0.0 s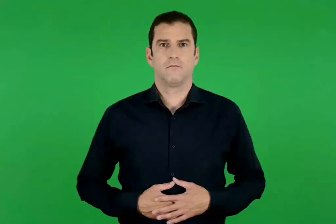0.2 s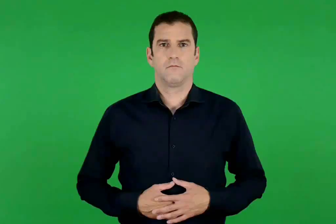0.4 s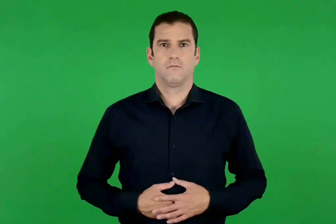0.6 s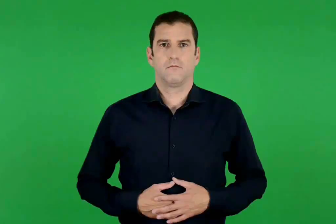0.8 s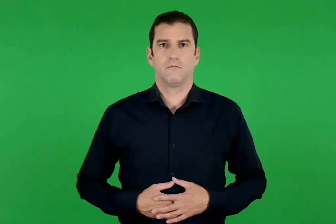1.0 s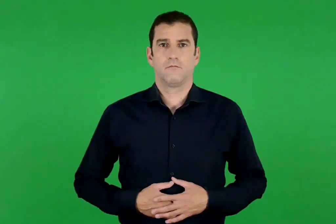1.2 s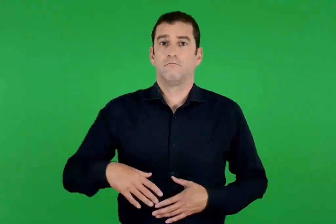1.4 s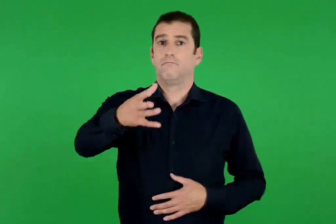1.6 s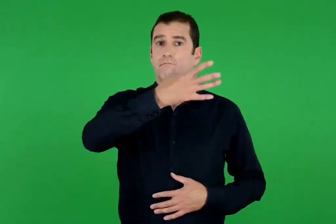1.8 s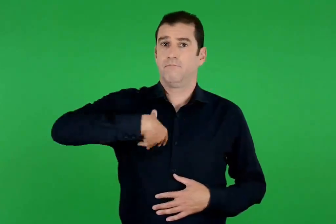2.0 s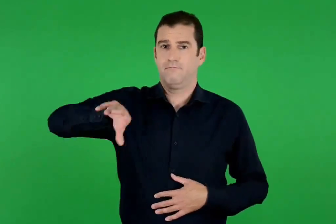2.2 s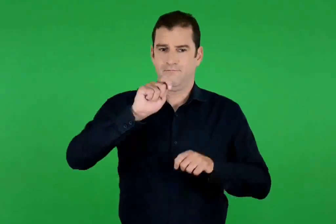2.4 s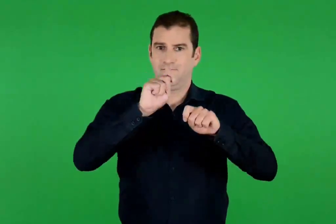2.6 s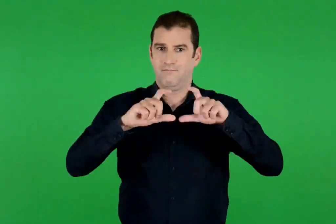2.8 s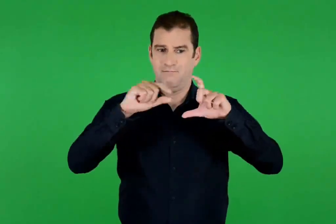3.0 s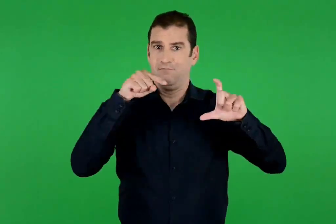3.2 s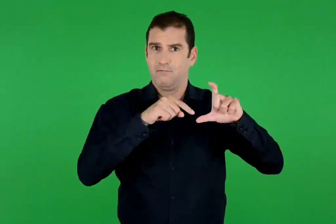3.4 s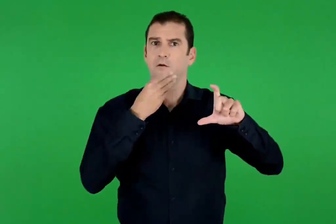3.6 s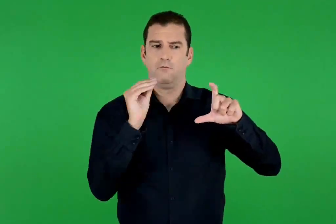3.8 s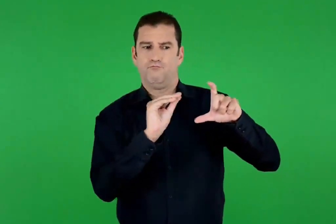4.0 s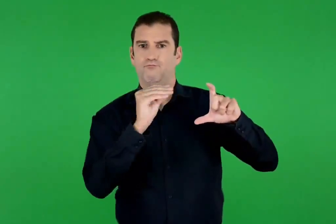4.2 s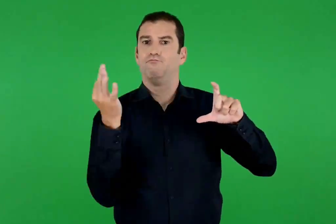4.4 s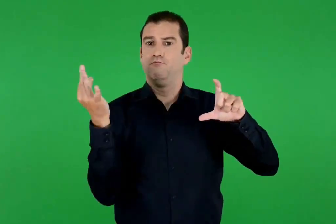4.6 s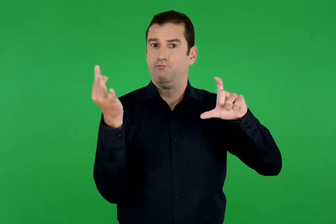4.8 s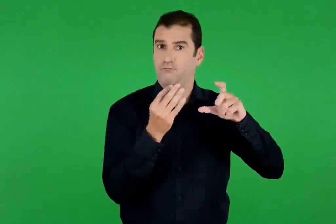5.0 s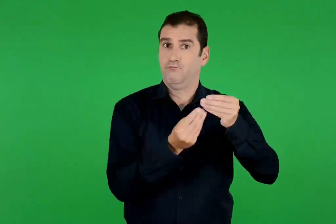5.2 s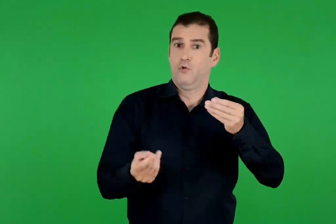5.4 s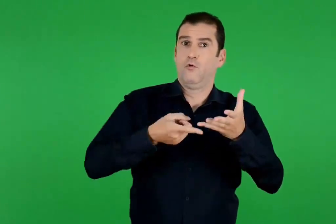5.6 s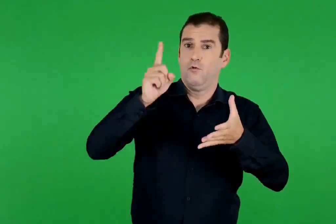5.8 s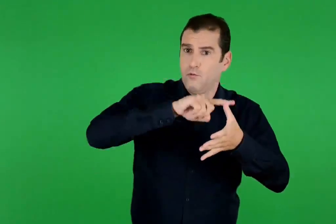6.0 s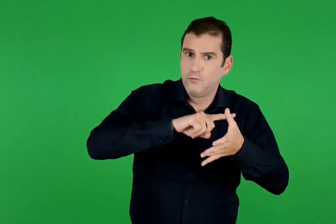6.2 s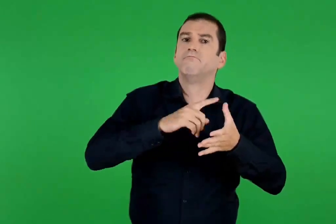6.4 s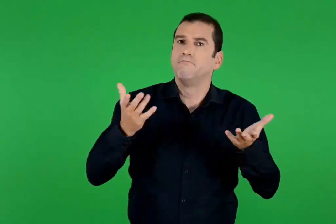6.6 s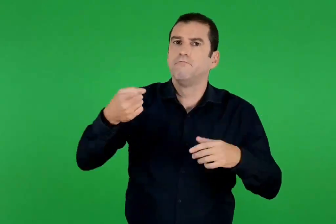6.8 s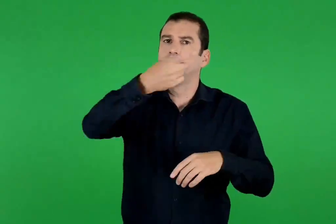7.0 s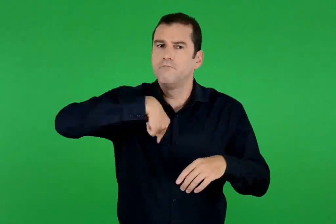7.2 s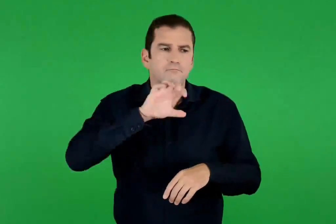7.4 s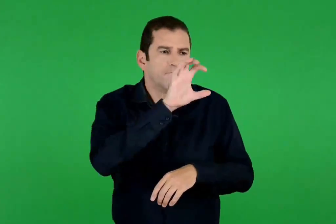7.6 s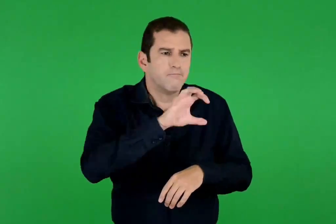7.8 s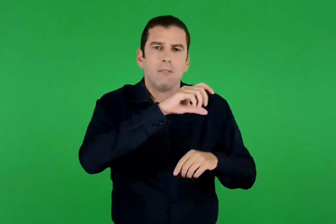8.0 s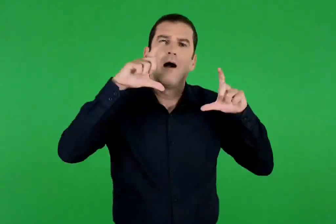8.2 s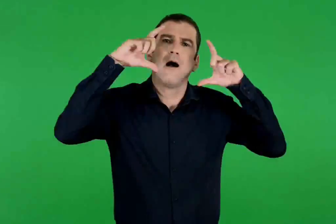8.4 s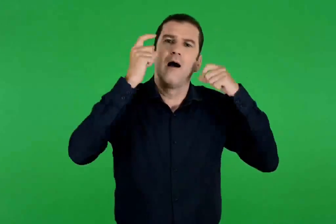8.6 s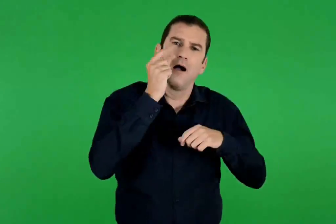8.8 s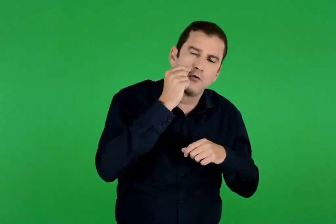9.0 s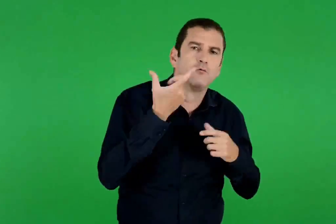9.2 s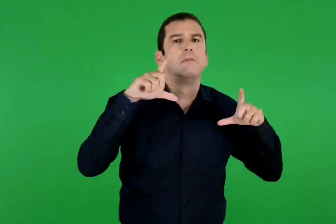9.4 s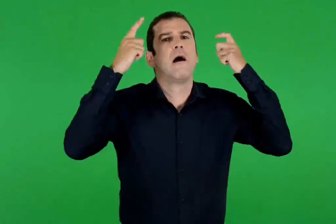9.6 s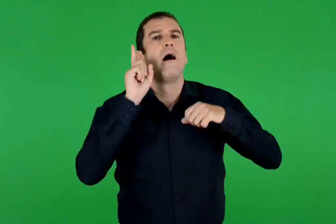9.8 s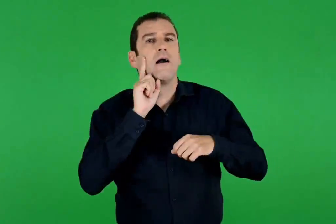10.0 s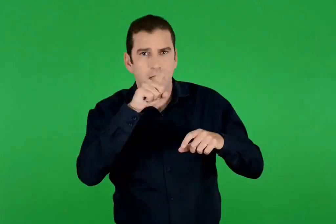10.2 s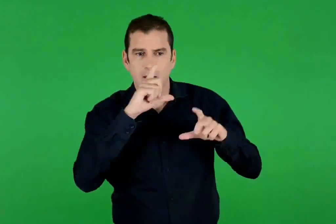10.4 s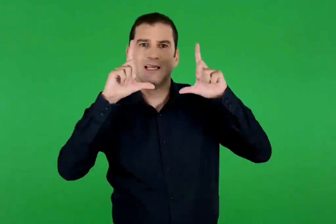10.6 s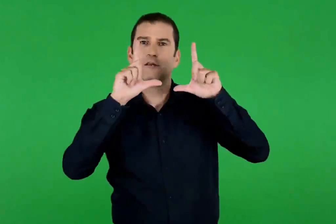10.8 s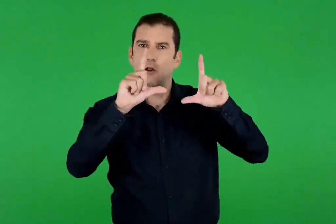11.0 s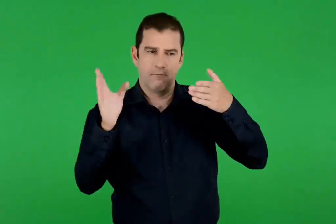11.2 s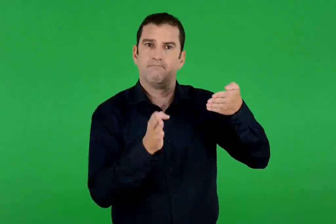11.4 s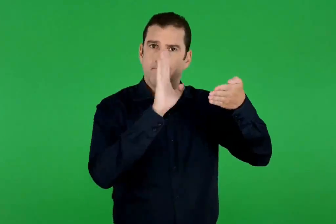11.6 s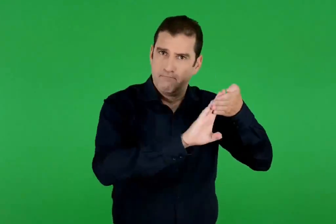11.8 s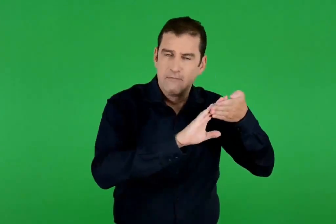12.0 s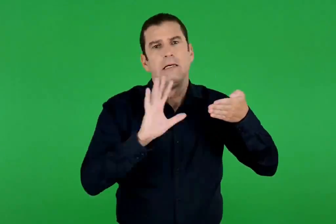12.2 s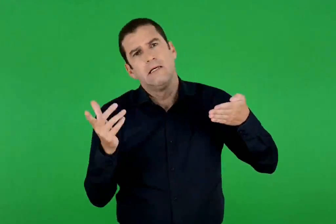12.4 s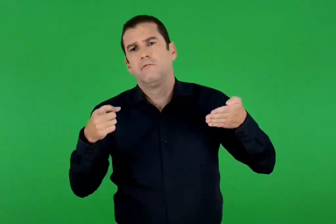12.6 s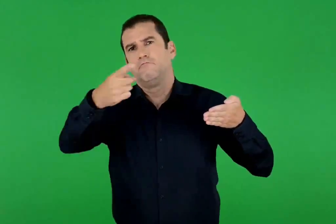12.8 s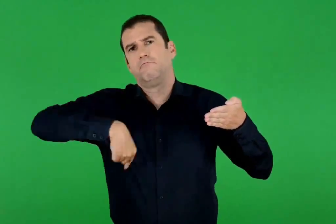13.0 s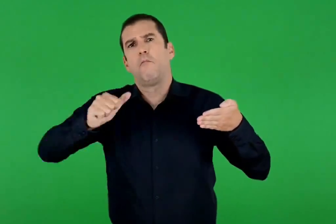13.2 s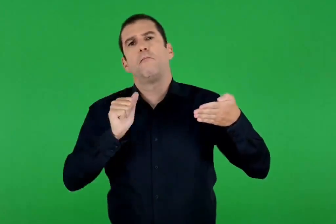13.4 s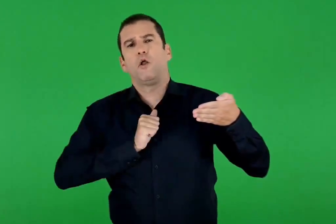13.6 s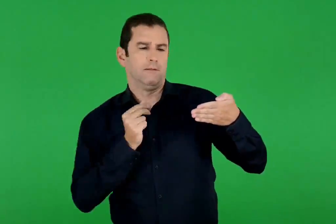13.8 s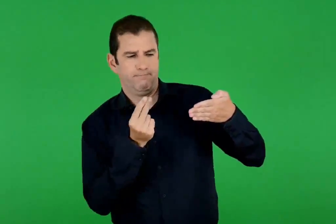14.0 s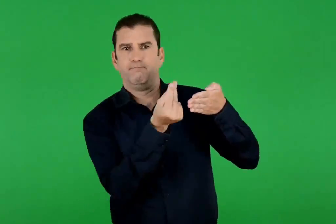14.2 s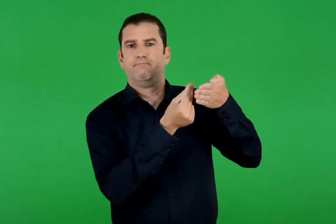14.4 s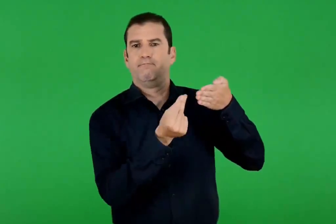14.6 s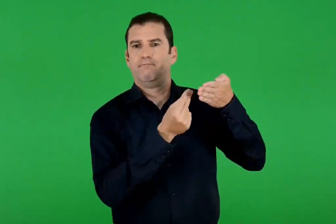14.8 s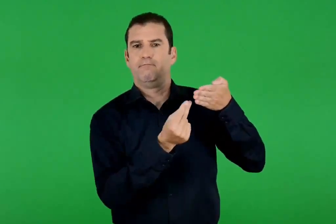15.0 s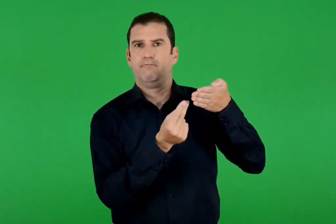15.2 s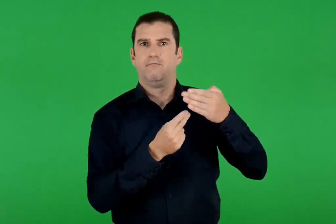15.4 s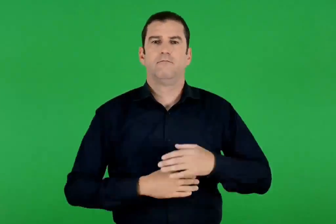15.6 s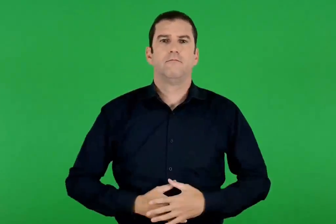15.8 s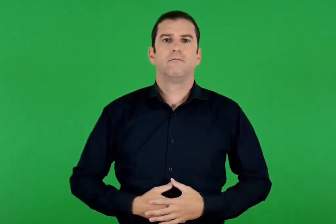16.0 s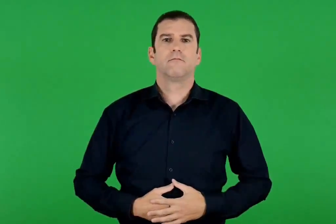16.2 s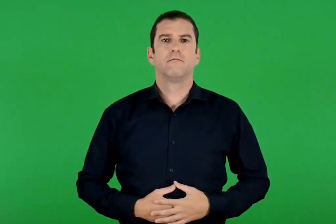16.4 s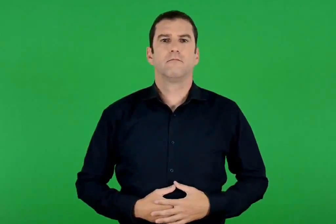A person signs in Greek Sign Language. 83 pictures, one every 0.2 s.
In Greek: για να ομορφύνουμε τη δημιουργία μας ακόμα περισσότερο , βρίσκουμε και κολλάμε μια εικόνα του αγίουτης αγίας ή τη ζωγραφίζουμε και μόνοι μας
